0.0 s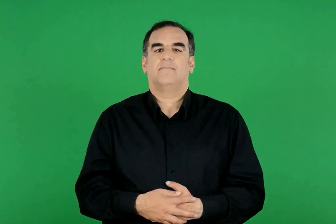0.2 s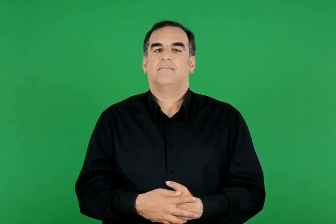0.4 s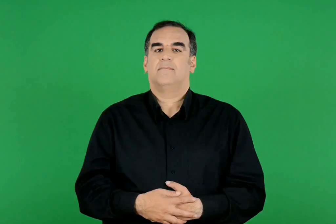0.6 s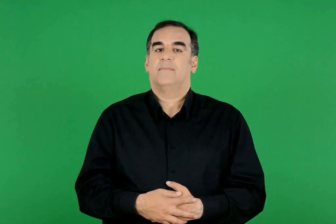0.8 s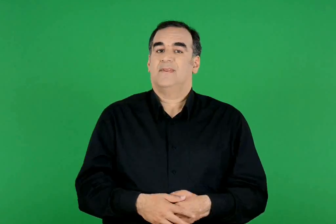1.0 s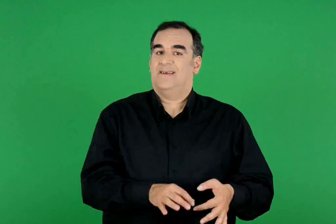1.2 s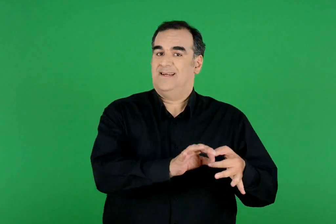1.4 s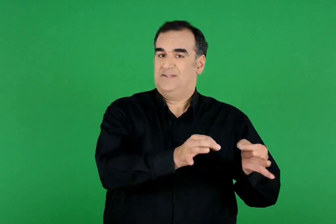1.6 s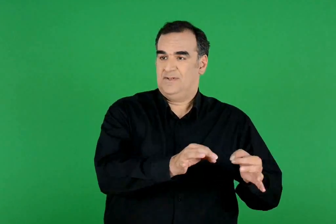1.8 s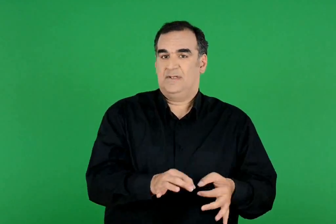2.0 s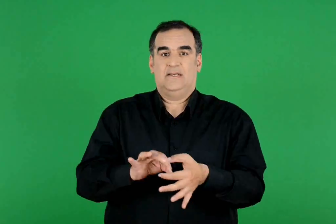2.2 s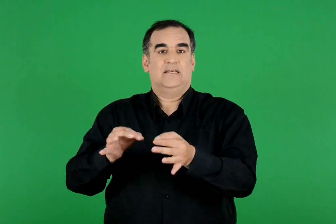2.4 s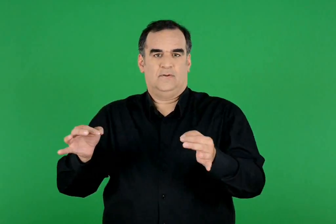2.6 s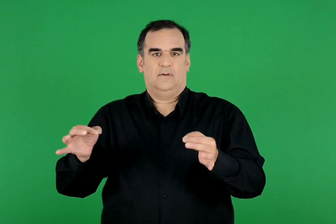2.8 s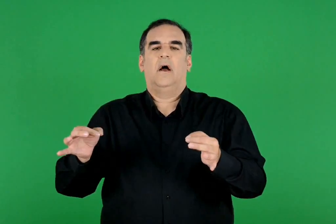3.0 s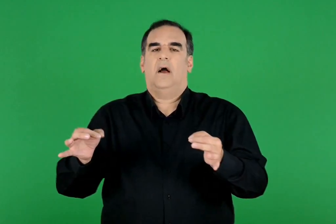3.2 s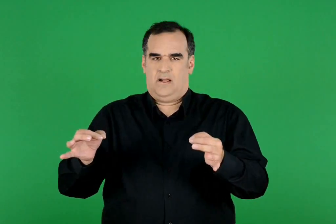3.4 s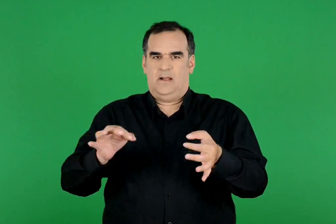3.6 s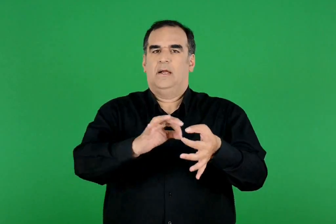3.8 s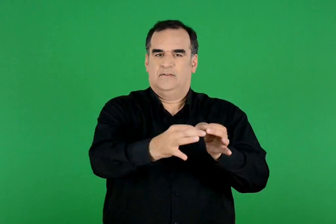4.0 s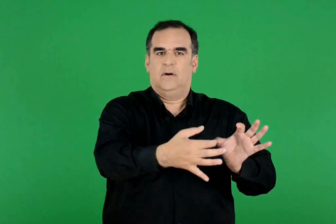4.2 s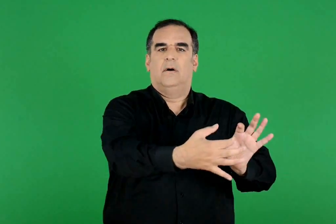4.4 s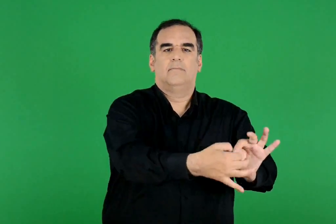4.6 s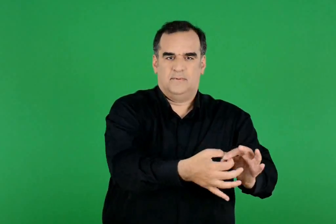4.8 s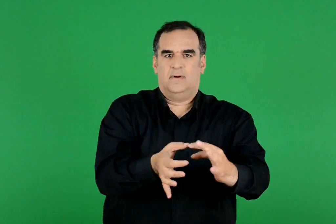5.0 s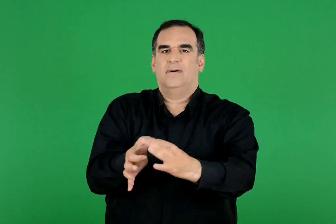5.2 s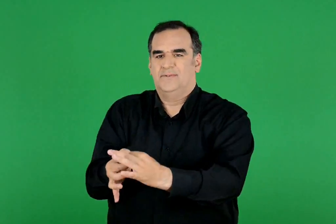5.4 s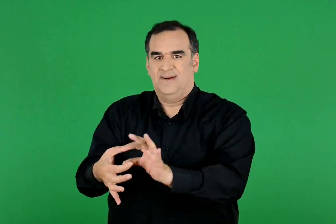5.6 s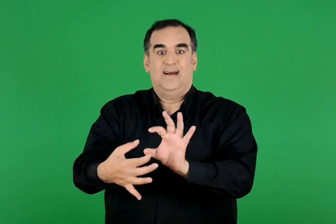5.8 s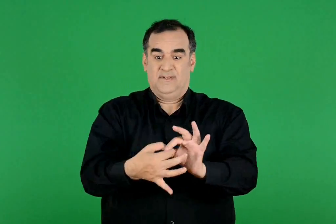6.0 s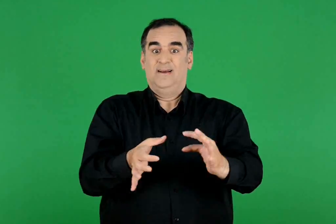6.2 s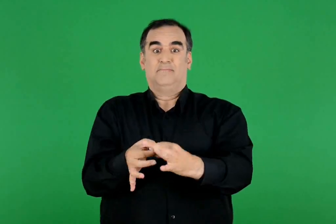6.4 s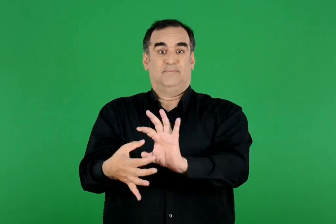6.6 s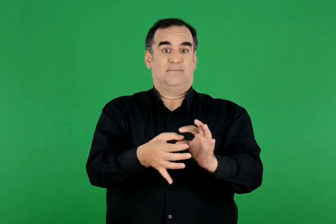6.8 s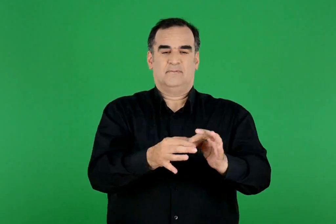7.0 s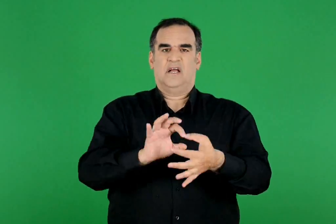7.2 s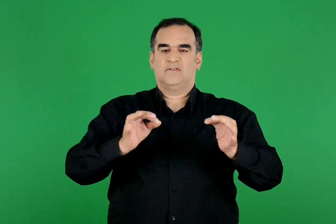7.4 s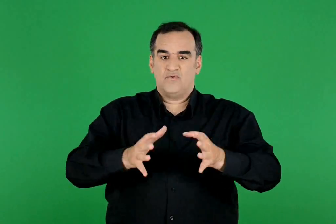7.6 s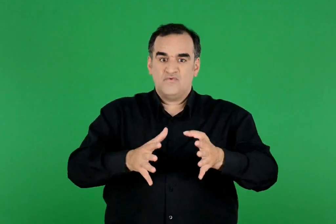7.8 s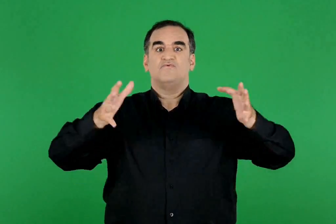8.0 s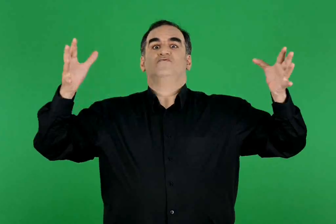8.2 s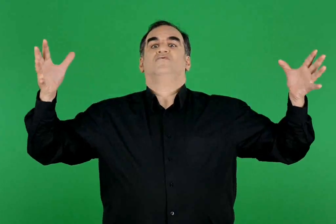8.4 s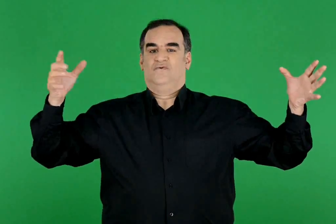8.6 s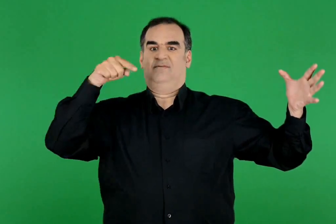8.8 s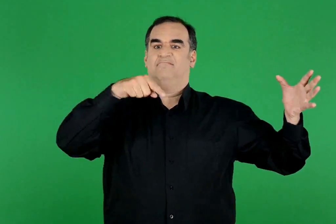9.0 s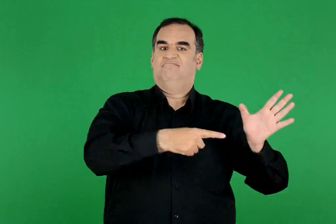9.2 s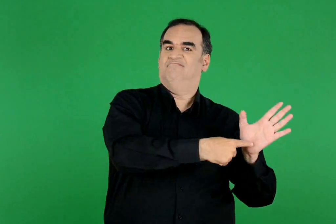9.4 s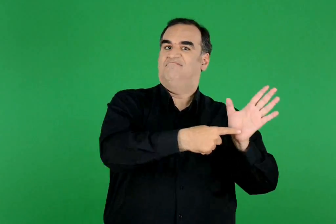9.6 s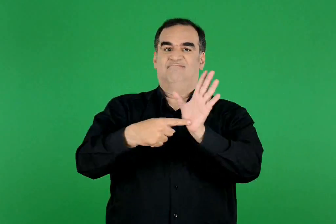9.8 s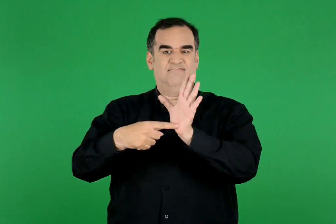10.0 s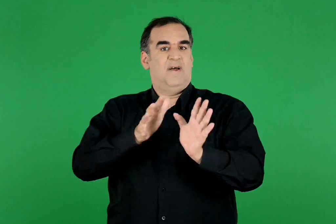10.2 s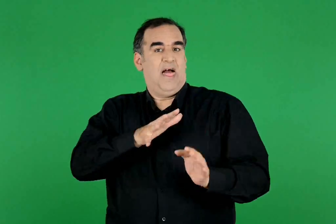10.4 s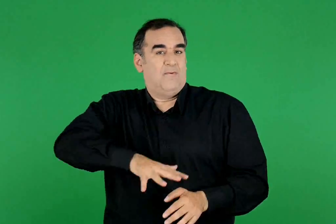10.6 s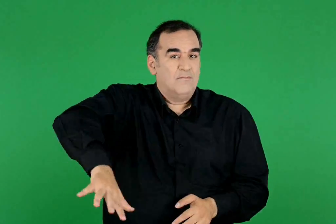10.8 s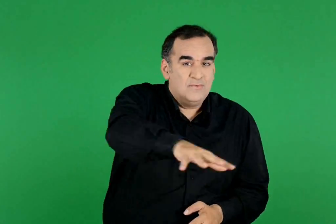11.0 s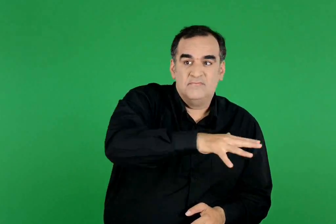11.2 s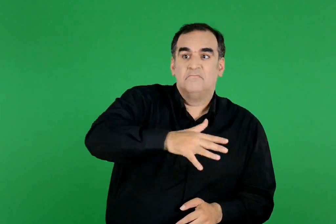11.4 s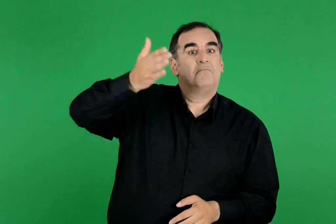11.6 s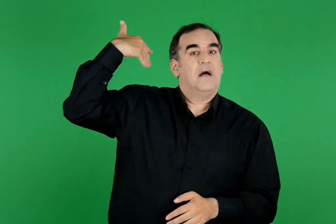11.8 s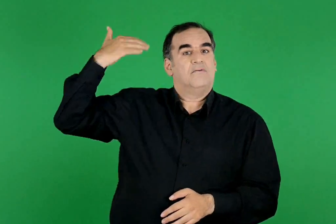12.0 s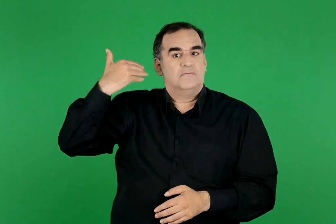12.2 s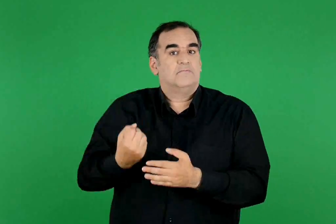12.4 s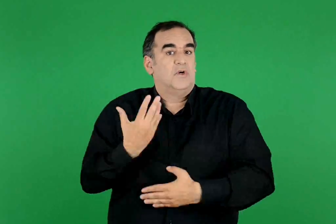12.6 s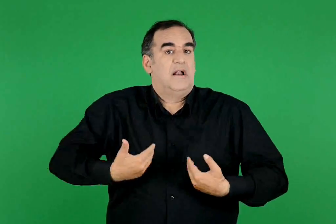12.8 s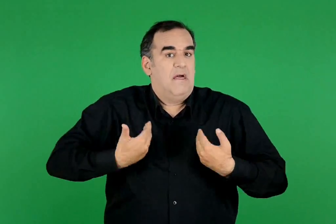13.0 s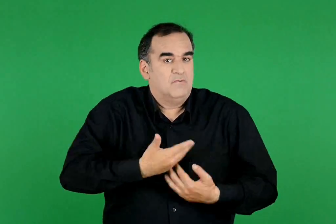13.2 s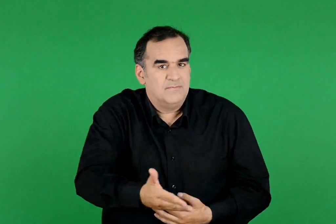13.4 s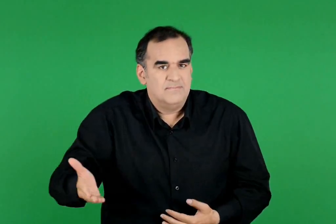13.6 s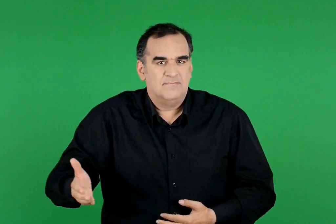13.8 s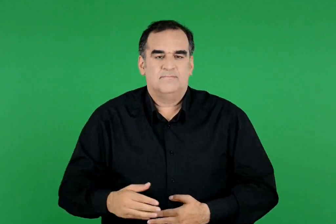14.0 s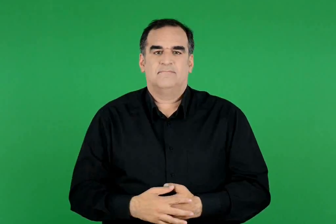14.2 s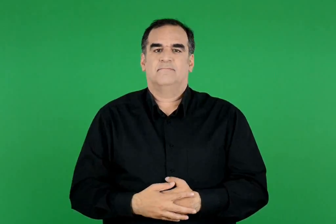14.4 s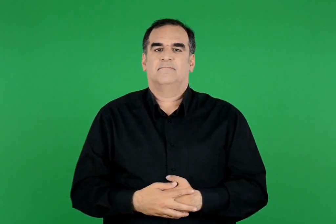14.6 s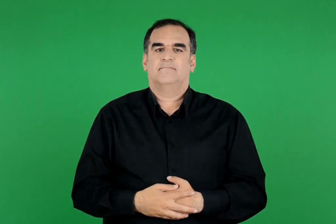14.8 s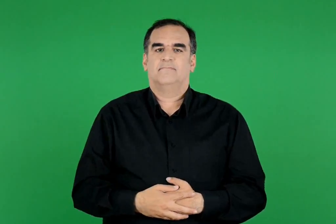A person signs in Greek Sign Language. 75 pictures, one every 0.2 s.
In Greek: η μία ενώνεται με την άλλη με έναν μίτο , κι όλες μαζί οι ιστορίες κάνουν τη μεγάλη ιστορία του τόπου μας και των ανθρώπων της , παλιών και νέων
